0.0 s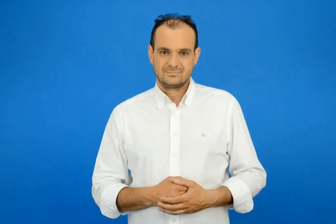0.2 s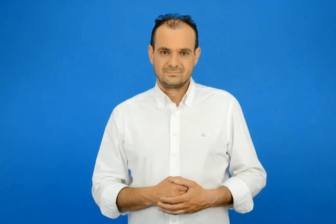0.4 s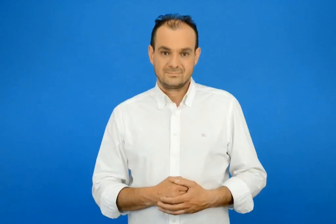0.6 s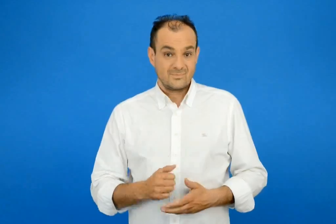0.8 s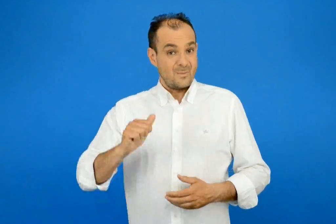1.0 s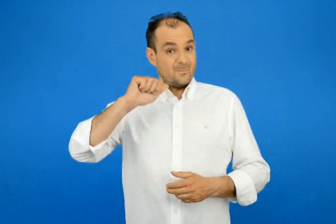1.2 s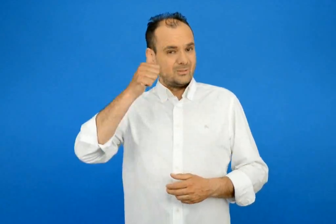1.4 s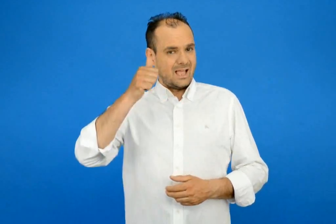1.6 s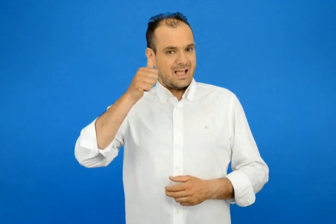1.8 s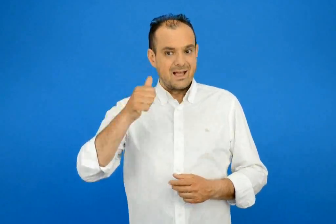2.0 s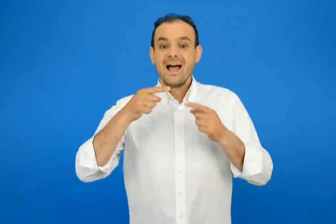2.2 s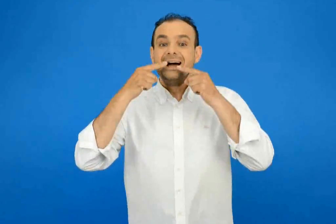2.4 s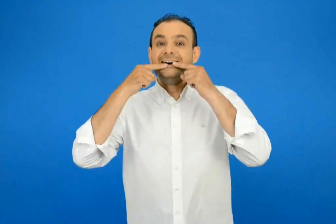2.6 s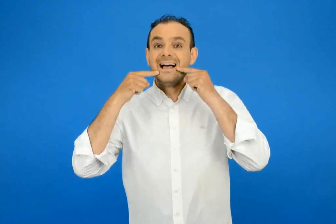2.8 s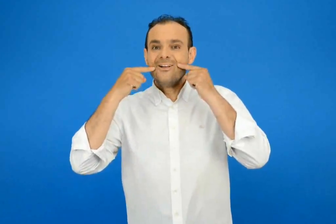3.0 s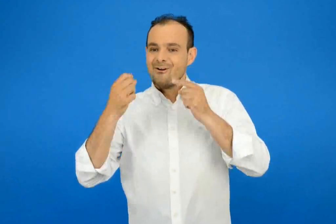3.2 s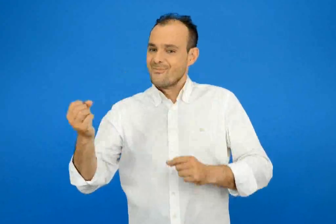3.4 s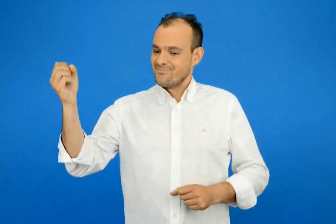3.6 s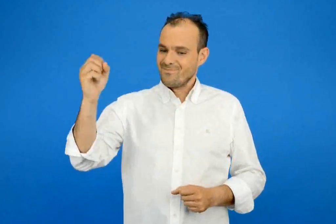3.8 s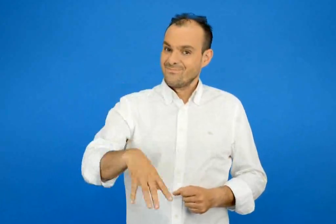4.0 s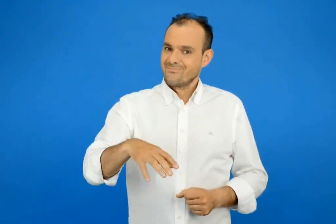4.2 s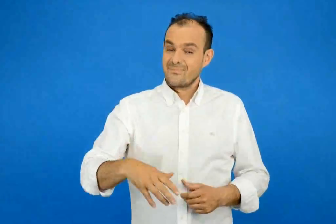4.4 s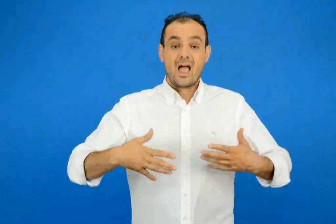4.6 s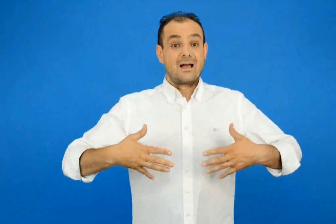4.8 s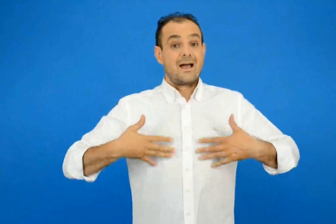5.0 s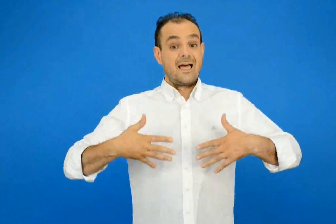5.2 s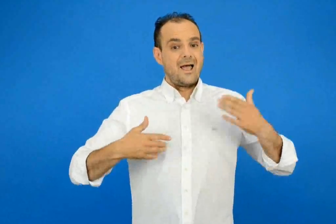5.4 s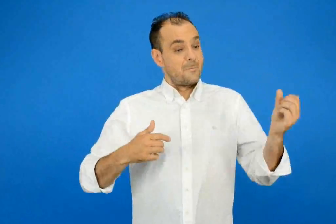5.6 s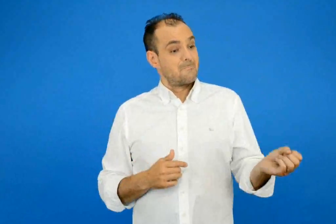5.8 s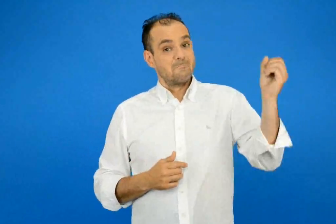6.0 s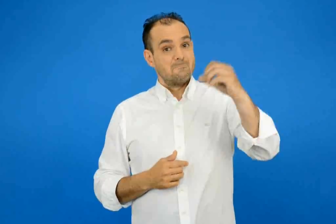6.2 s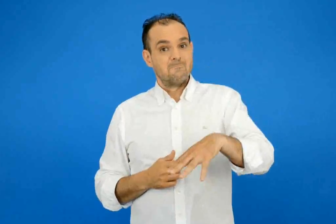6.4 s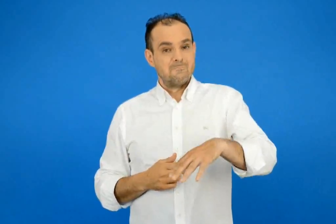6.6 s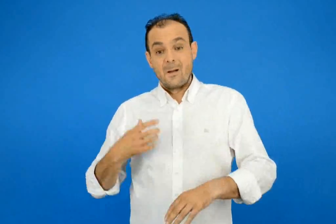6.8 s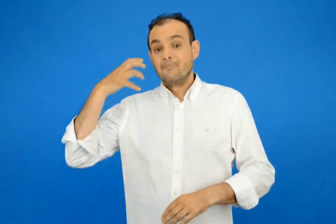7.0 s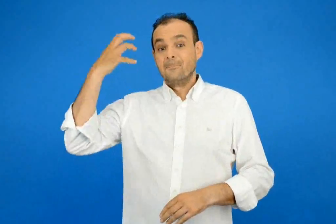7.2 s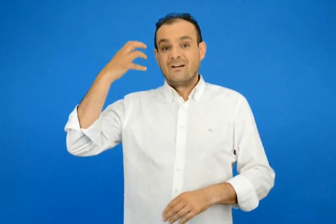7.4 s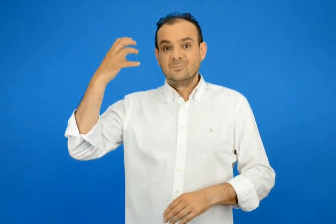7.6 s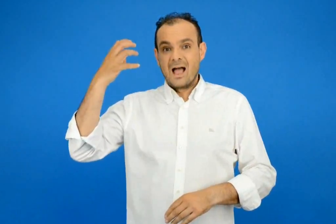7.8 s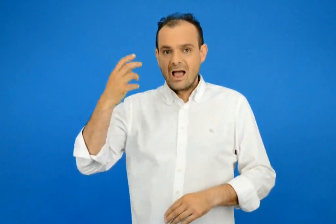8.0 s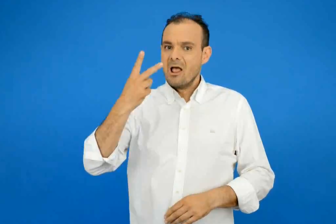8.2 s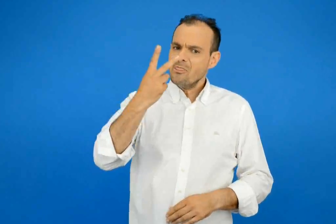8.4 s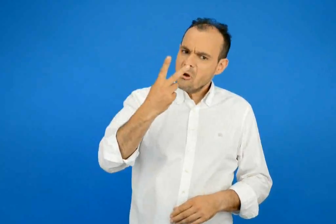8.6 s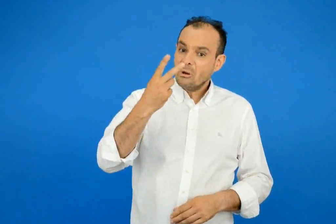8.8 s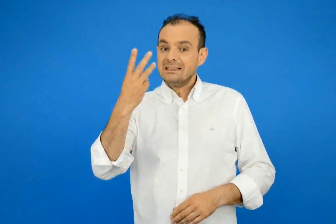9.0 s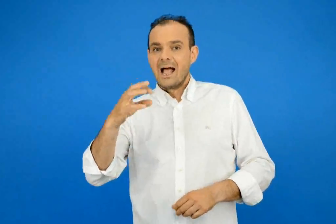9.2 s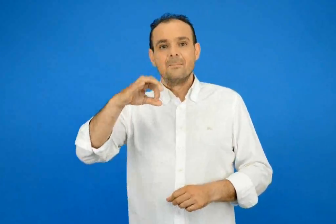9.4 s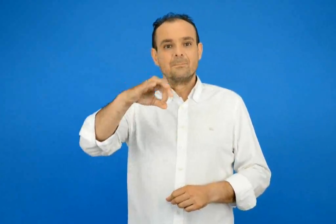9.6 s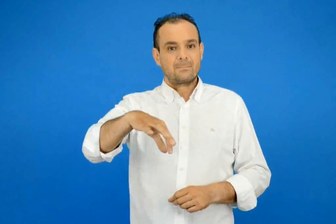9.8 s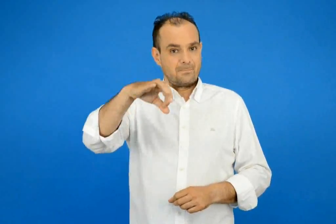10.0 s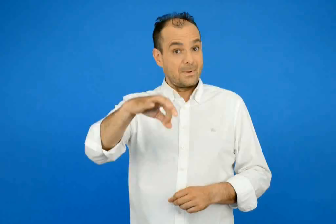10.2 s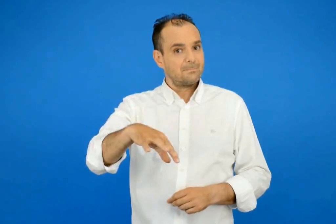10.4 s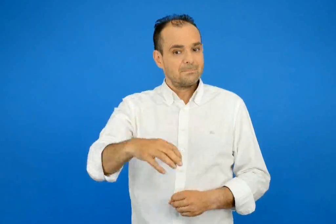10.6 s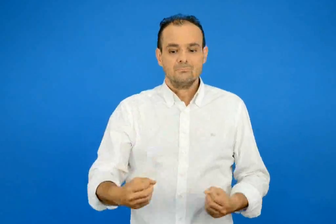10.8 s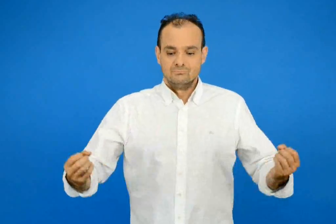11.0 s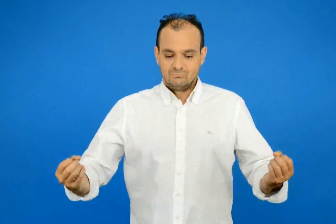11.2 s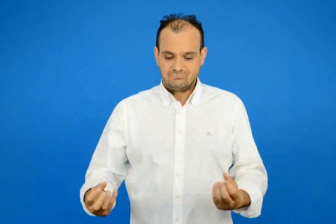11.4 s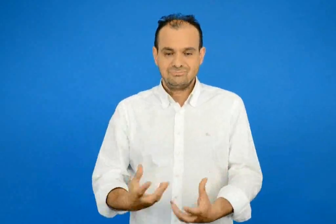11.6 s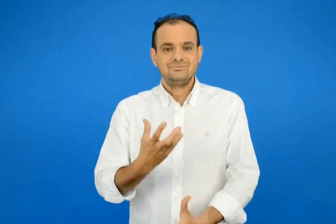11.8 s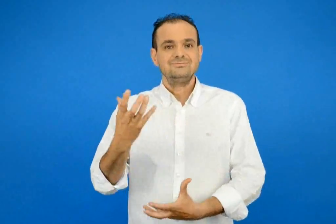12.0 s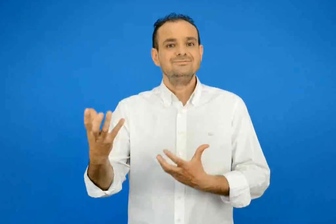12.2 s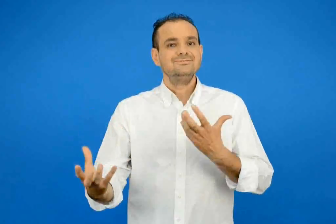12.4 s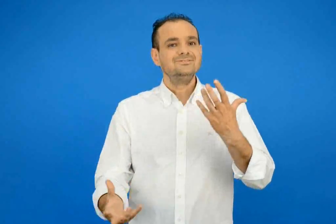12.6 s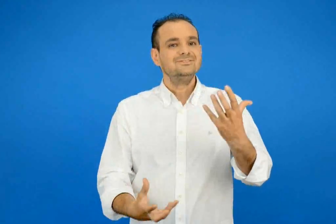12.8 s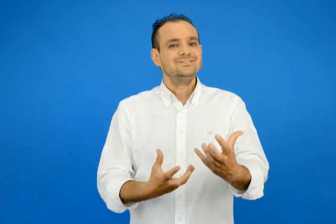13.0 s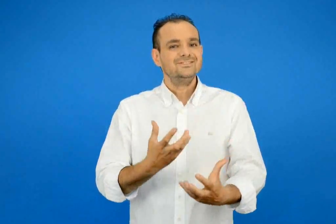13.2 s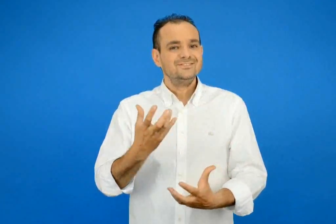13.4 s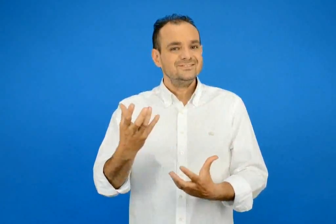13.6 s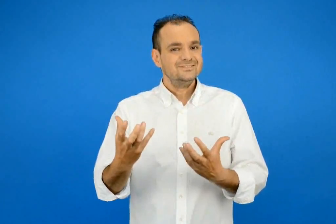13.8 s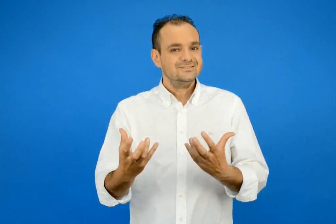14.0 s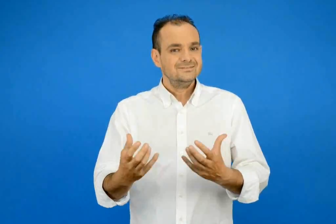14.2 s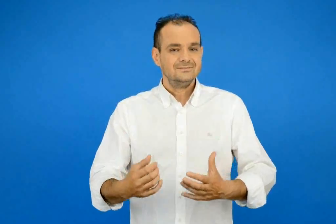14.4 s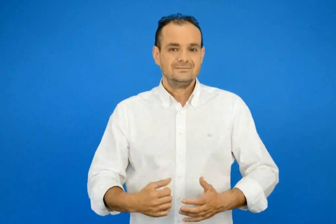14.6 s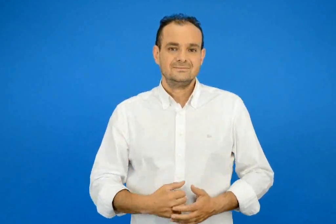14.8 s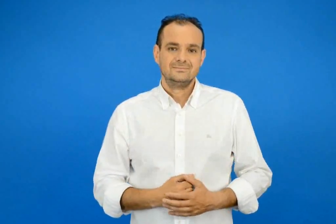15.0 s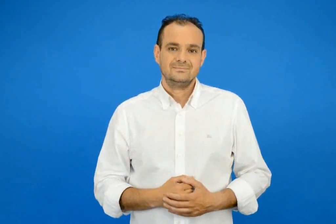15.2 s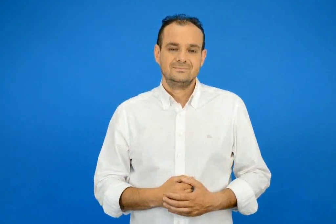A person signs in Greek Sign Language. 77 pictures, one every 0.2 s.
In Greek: πάρε πρώτα λίγο γέλιο ύστερα πολλή χαρά δύο τρεις σταγόνες πνεύμα για να ανάψει η φωτιά
